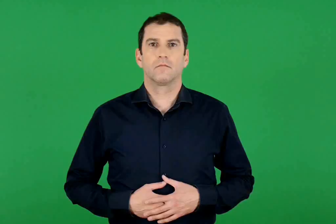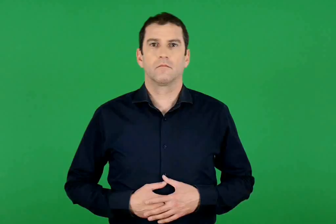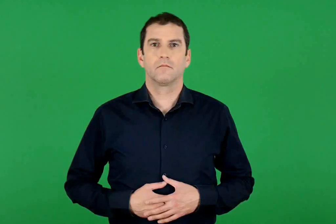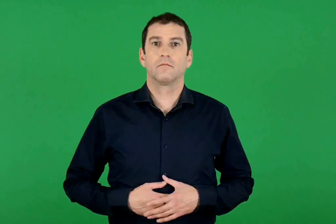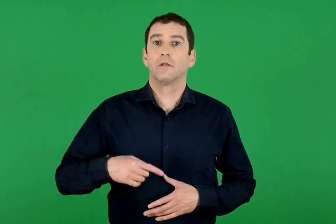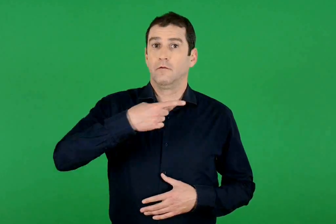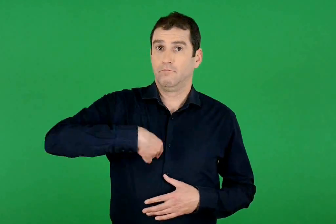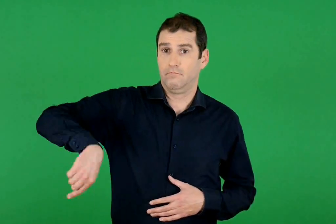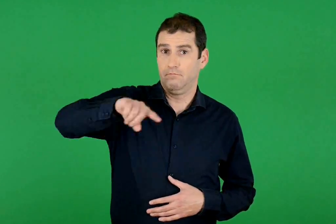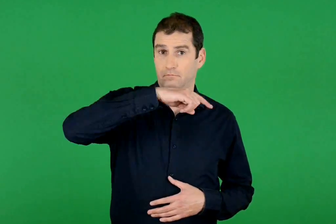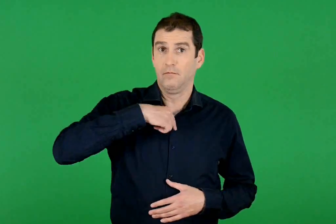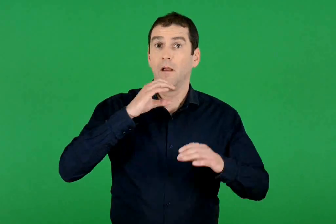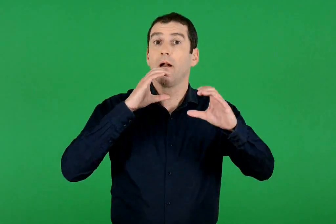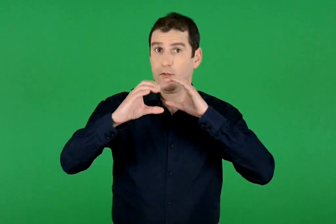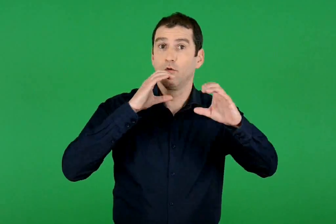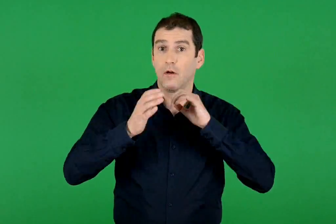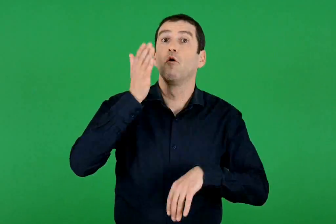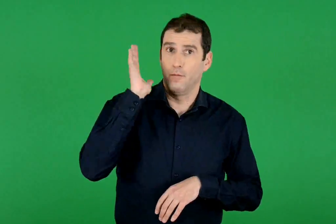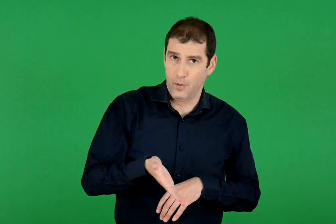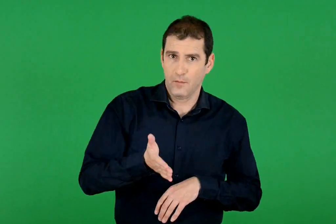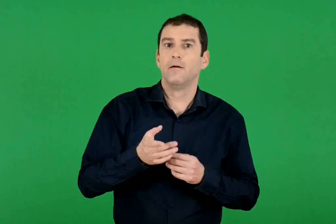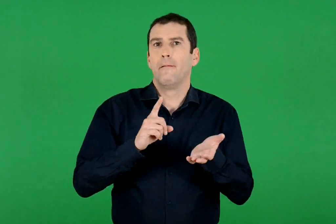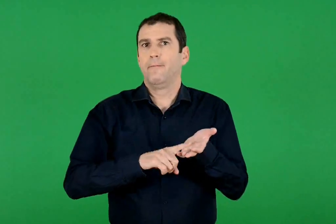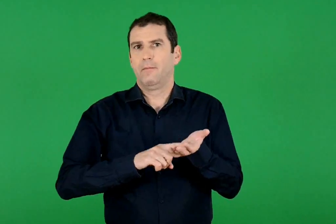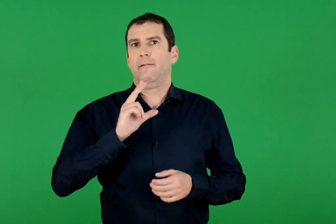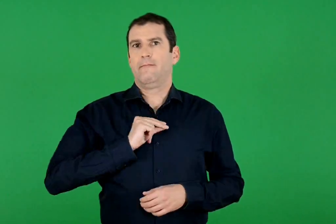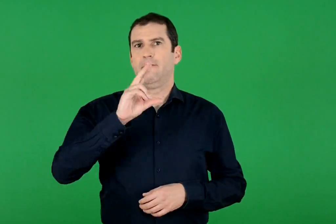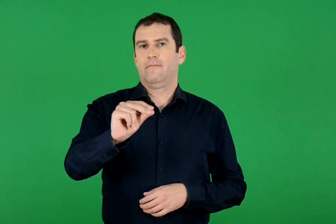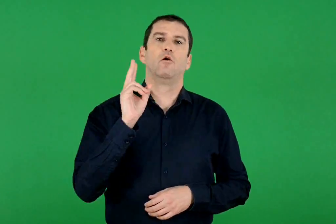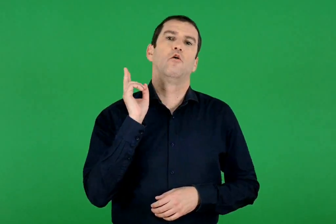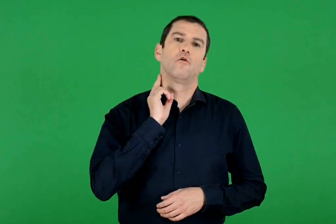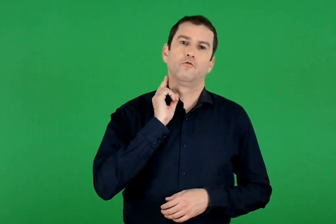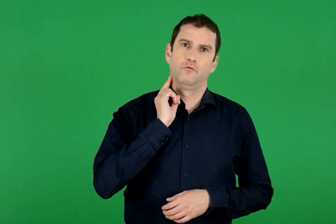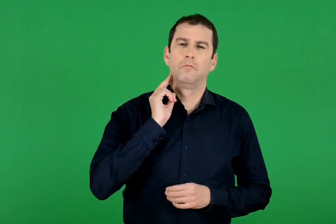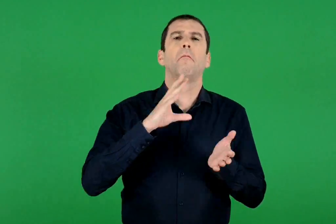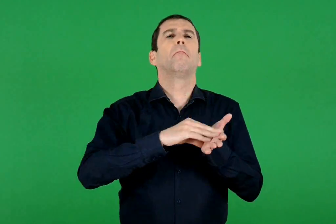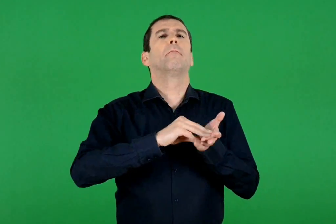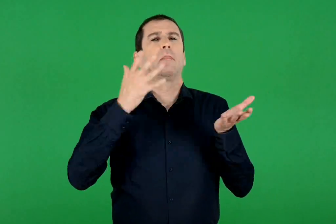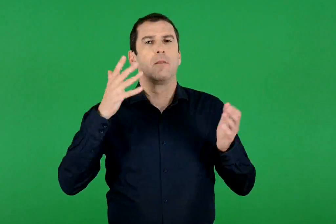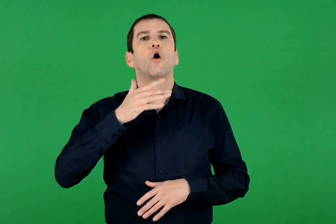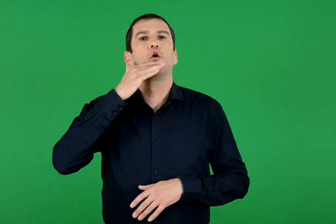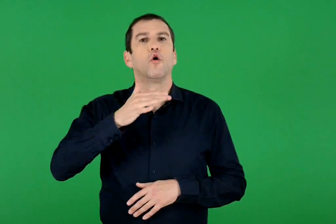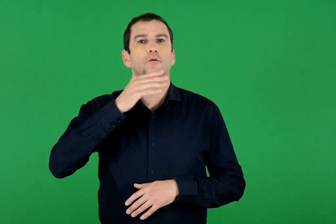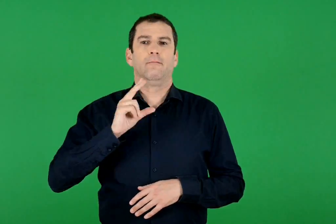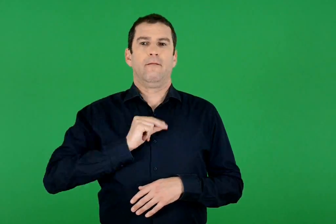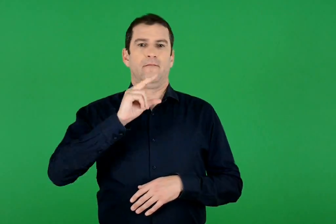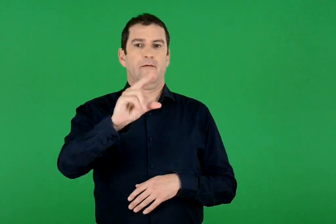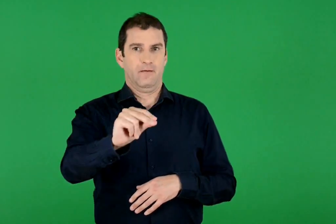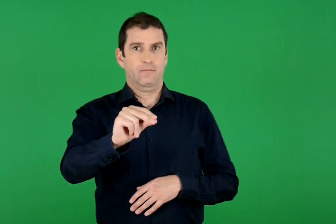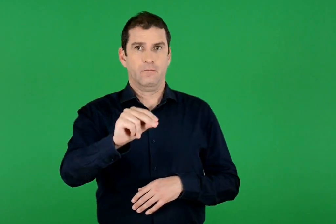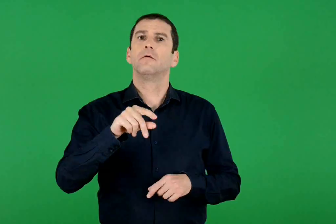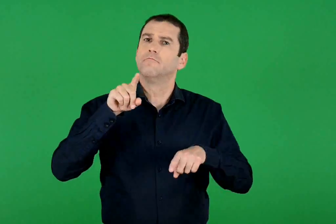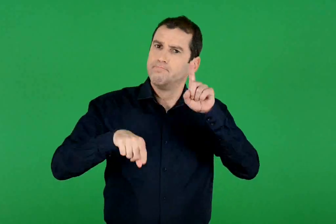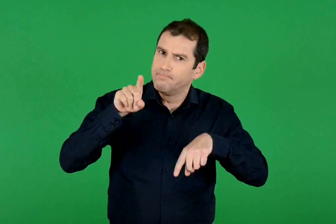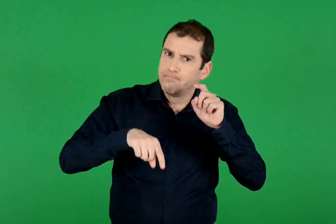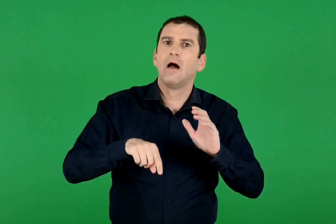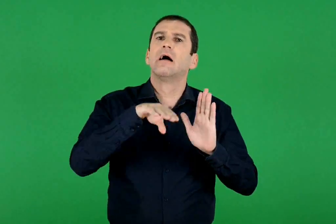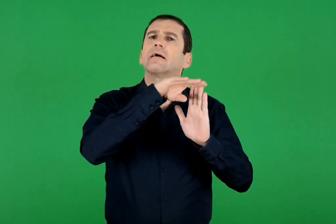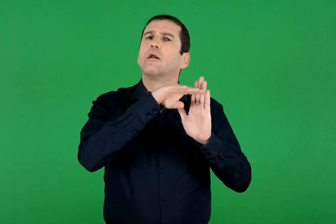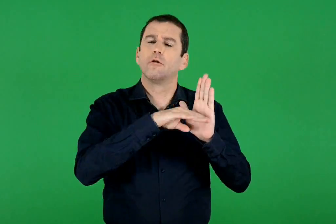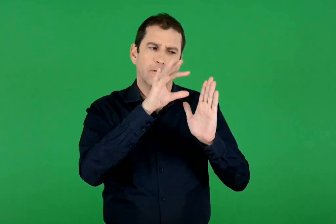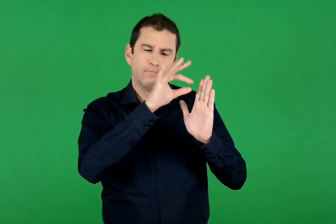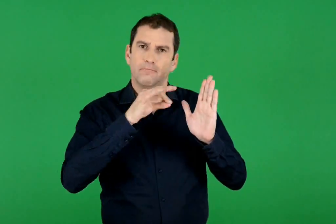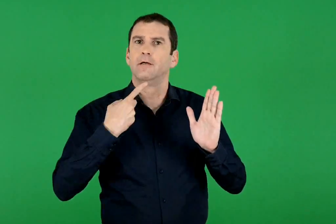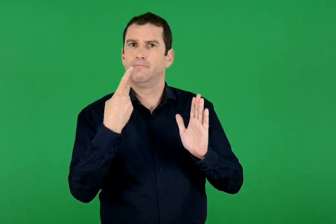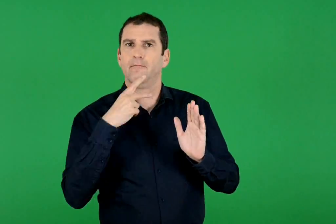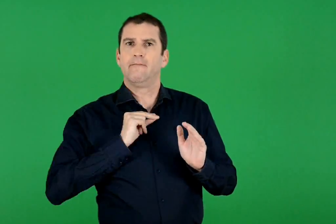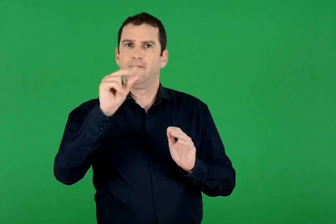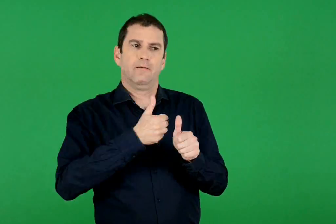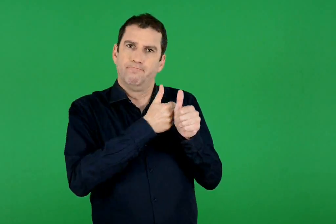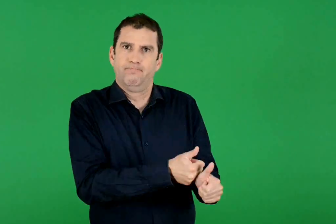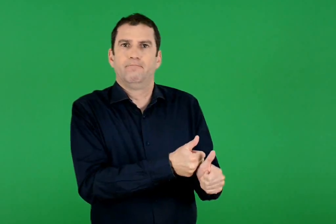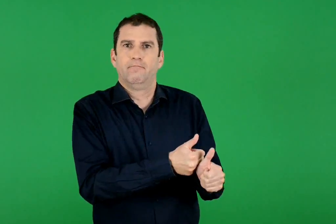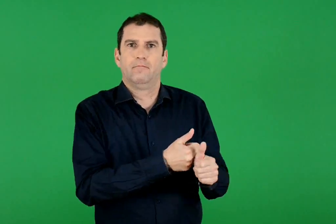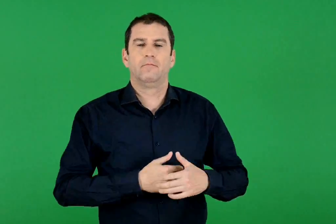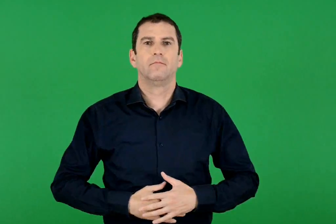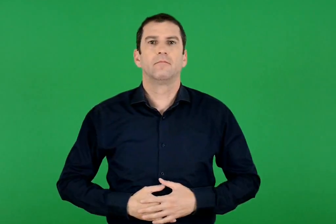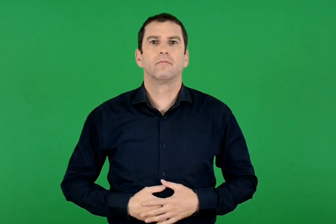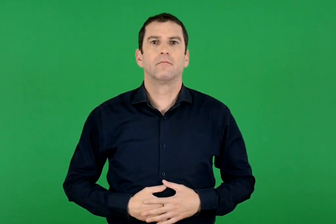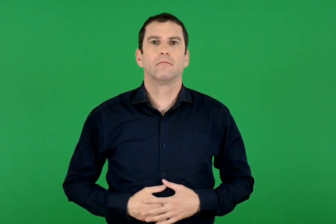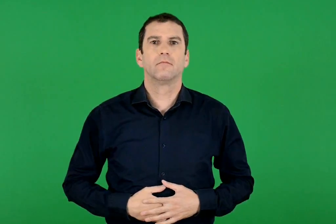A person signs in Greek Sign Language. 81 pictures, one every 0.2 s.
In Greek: για να μπορούμε να επικοινωνούμε , χρησιμοποιούμε τους ίδιους κώδικες , π.χ. μιλάμε την ίδια γλώσσα. ακόμη , ακολουθούμε κάποιους κανόνες
